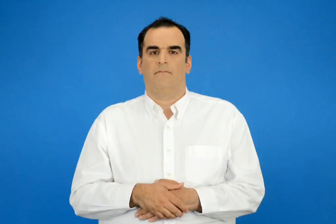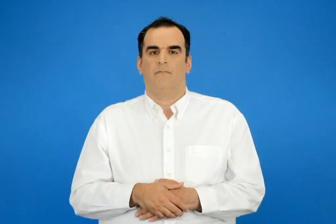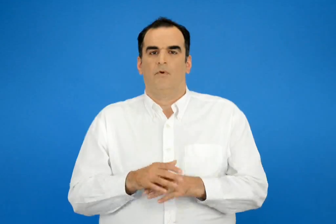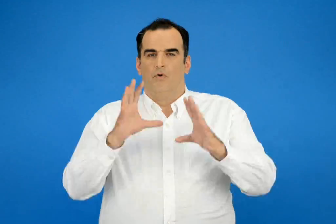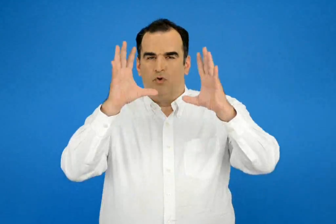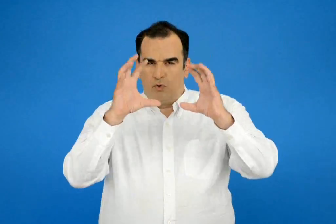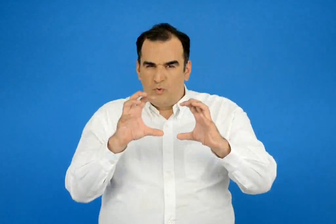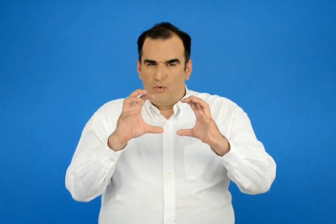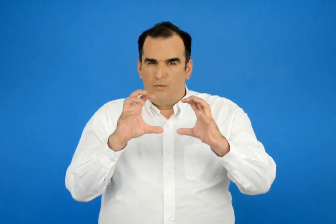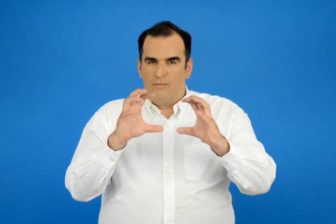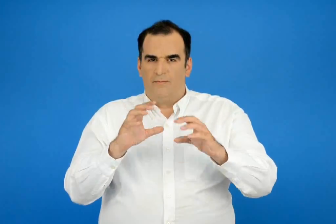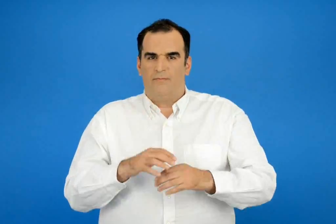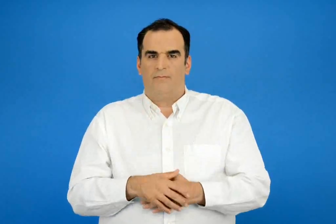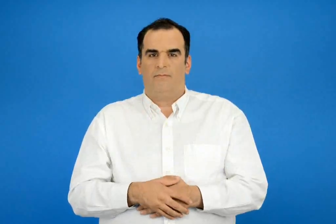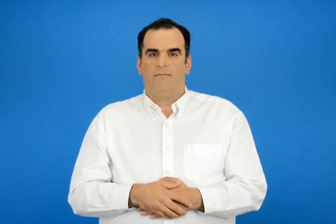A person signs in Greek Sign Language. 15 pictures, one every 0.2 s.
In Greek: σκούρο
